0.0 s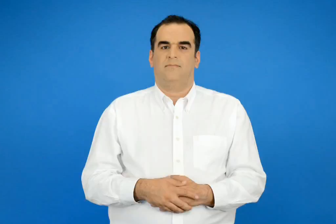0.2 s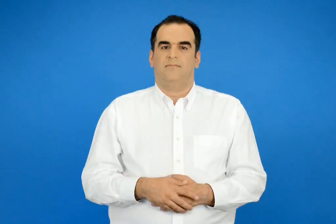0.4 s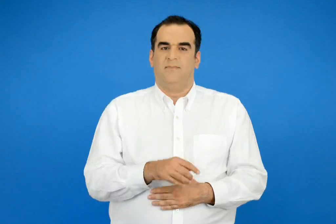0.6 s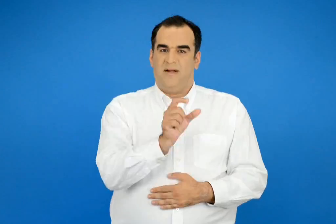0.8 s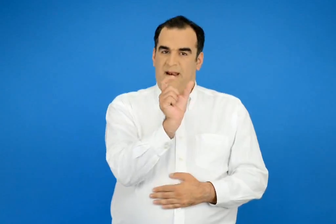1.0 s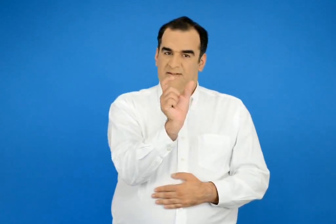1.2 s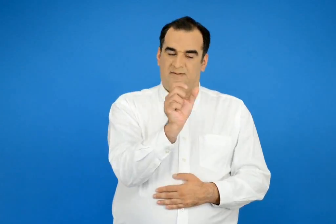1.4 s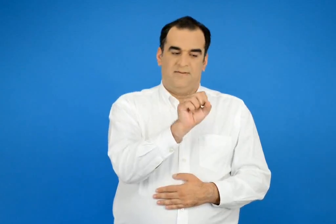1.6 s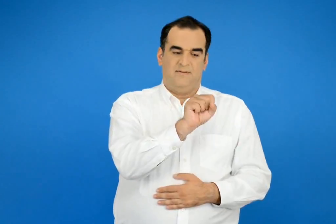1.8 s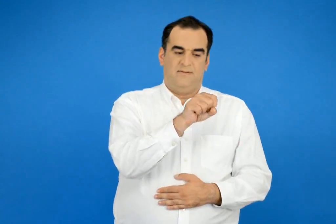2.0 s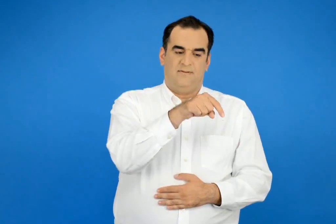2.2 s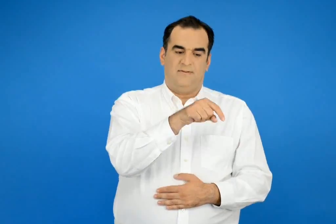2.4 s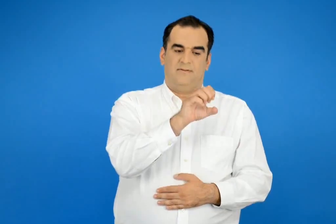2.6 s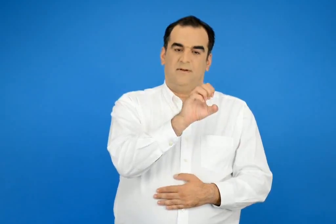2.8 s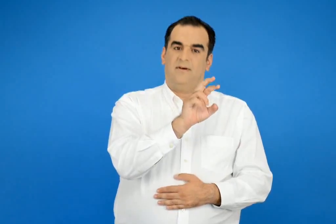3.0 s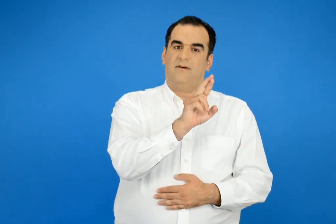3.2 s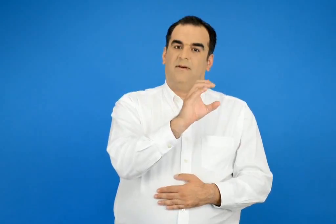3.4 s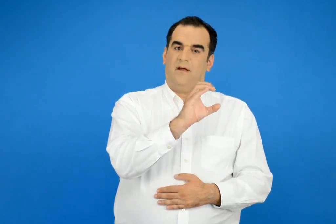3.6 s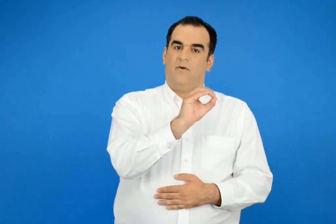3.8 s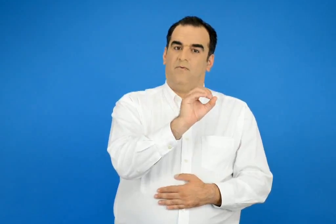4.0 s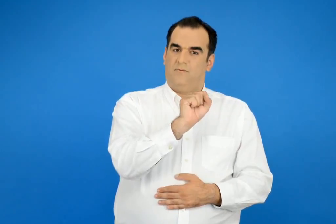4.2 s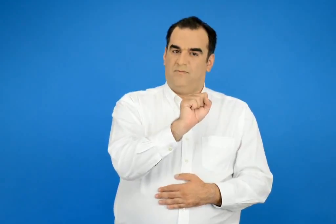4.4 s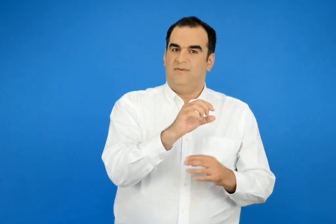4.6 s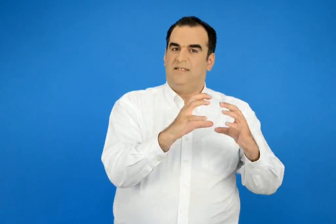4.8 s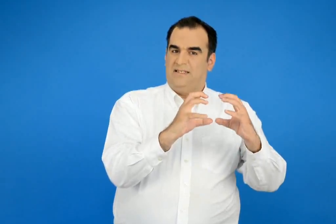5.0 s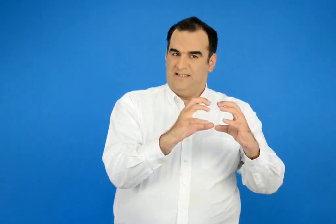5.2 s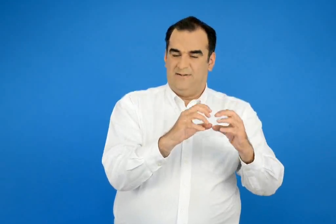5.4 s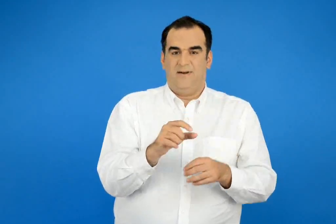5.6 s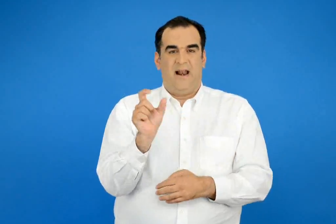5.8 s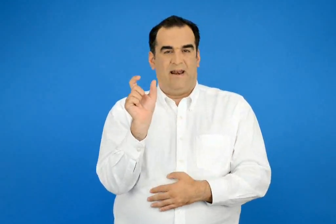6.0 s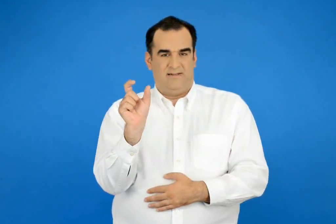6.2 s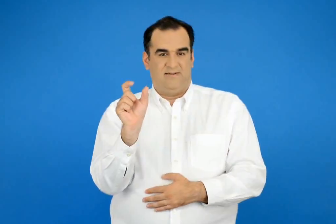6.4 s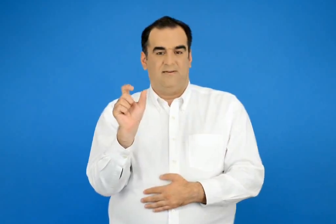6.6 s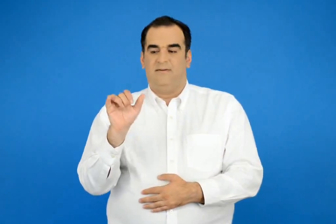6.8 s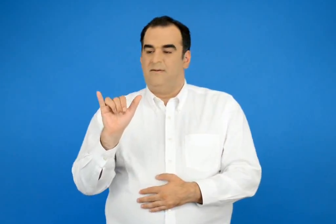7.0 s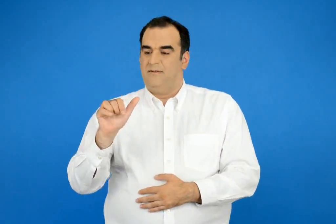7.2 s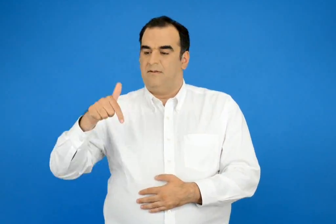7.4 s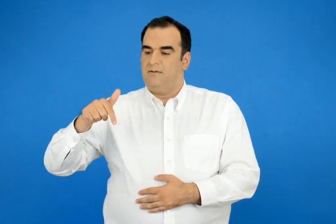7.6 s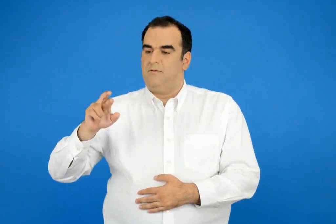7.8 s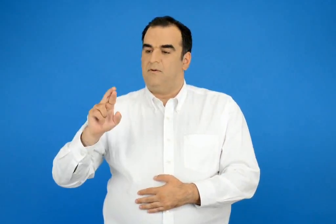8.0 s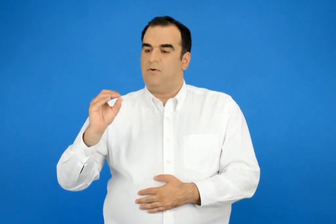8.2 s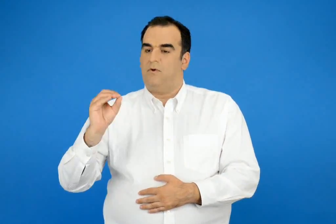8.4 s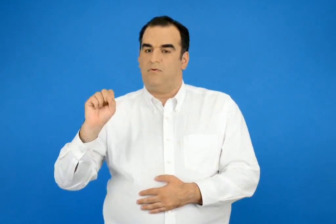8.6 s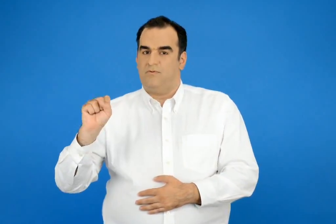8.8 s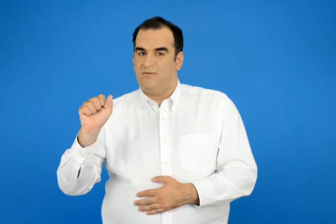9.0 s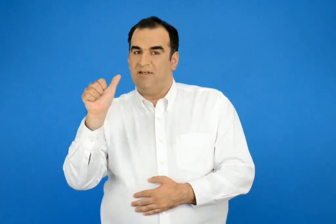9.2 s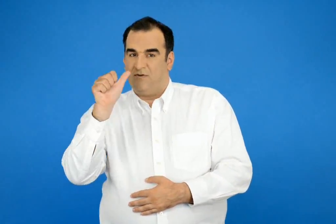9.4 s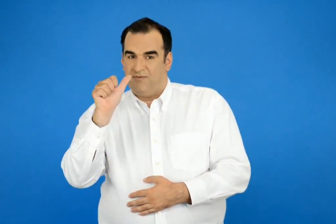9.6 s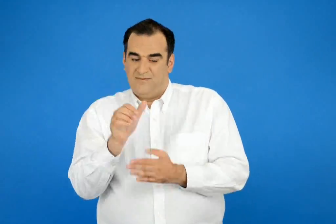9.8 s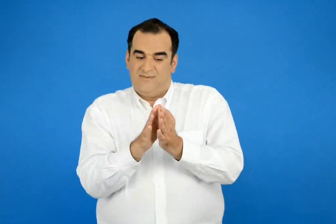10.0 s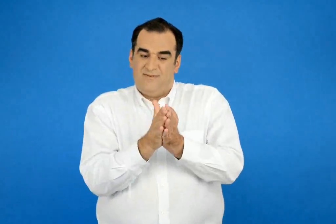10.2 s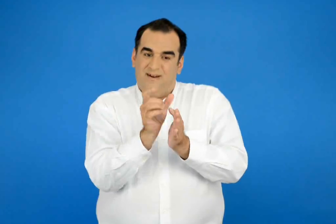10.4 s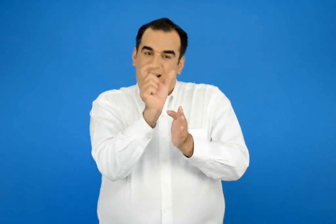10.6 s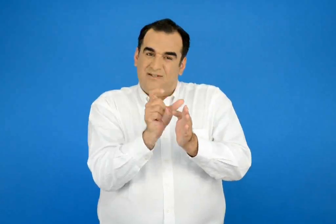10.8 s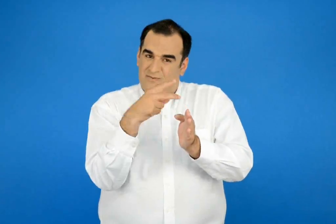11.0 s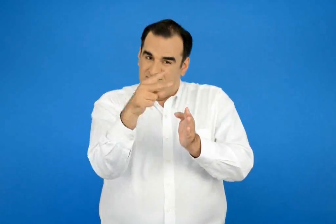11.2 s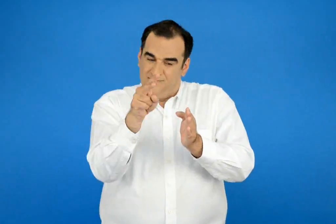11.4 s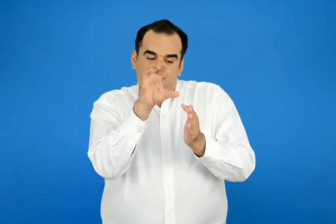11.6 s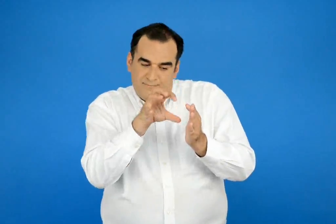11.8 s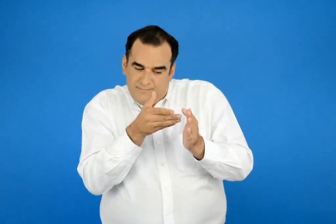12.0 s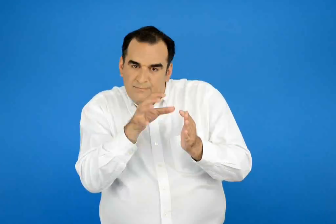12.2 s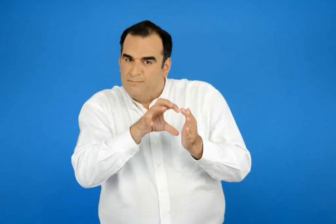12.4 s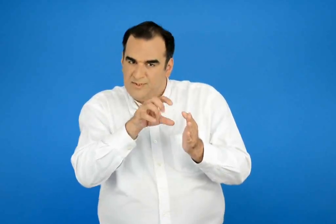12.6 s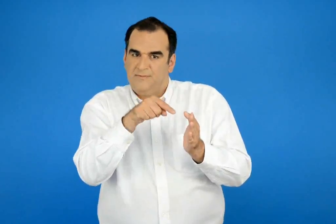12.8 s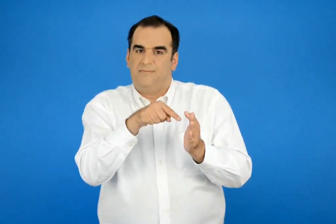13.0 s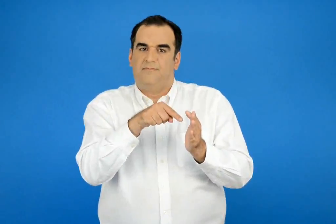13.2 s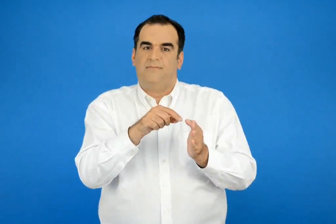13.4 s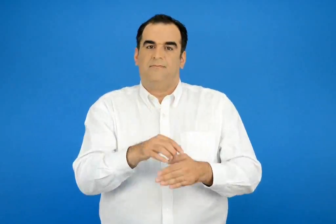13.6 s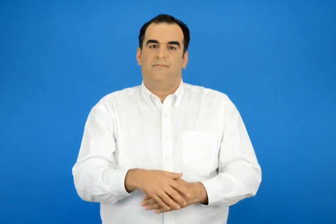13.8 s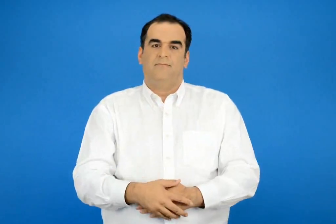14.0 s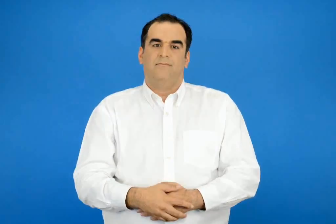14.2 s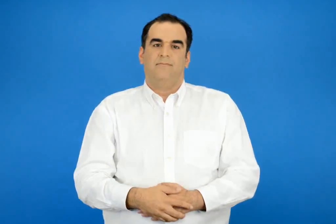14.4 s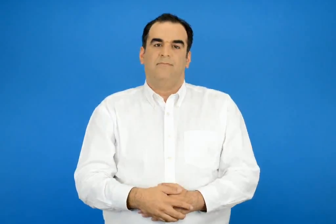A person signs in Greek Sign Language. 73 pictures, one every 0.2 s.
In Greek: ψάξε στο λεξικό σου τις λέξεις στέρεος και υγρός
